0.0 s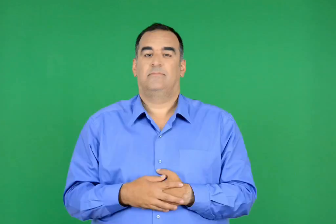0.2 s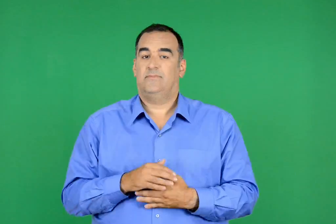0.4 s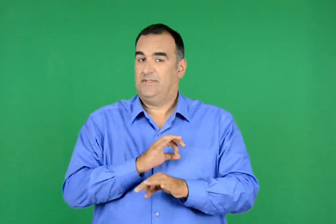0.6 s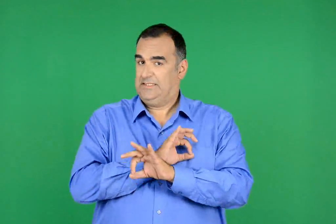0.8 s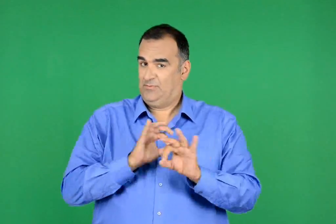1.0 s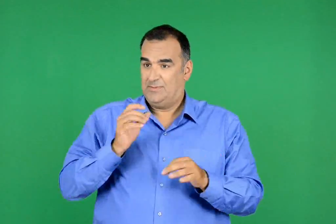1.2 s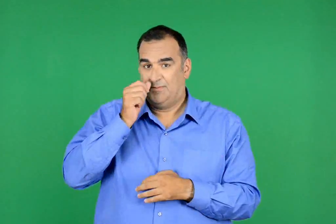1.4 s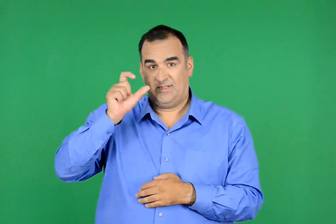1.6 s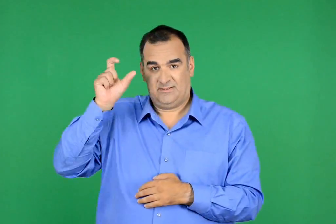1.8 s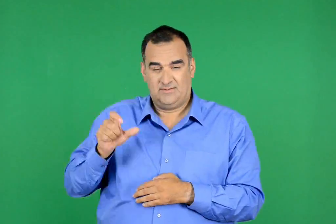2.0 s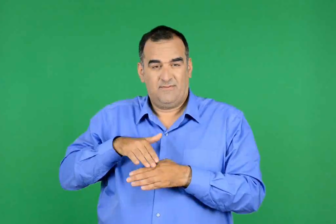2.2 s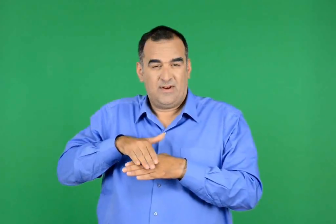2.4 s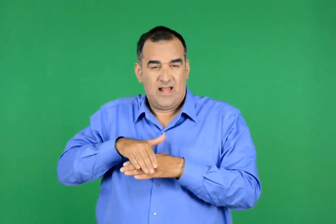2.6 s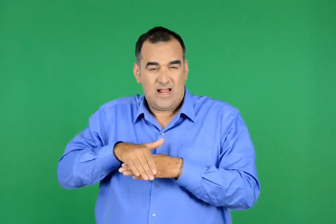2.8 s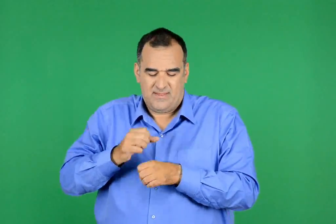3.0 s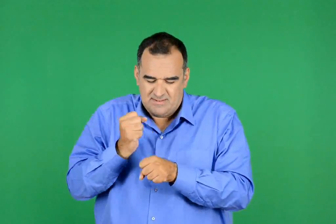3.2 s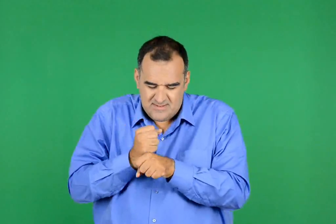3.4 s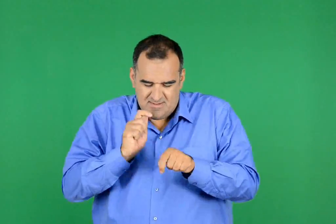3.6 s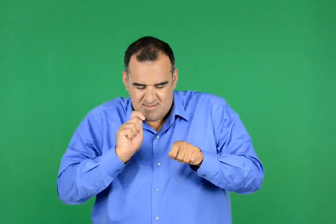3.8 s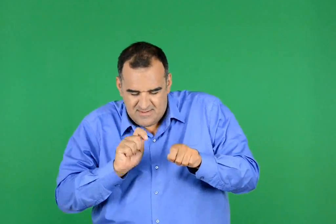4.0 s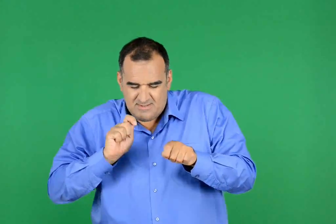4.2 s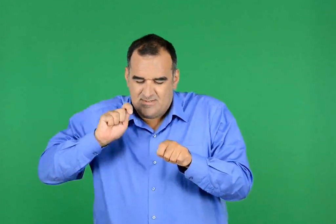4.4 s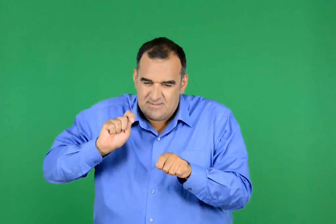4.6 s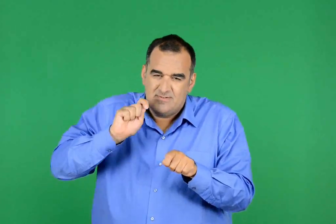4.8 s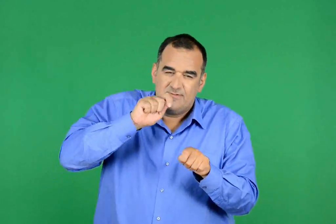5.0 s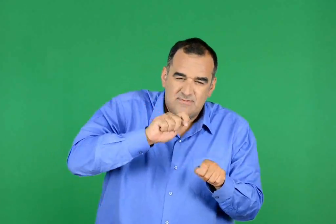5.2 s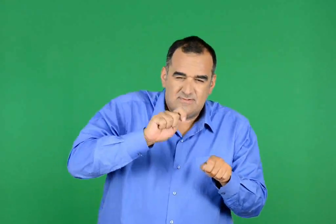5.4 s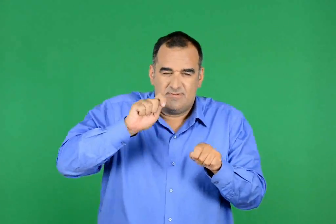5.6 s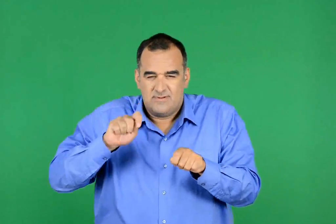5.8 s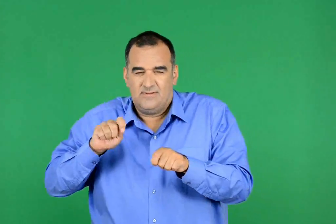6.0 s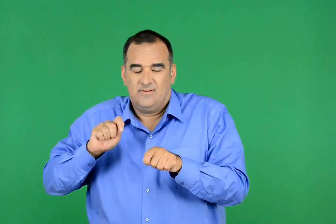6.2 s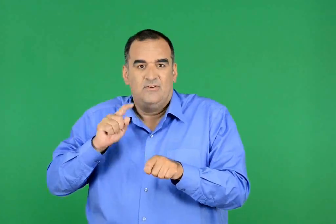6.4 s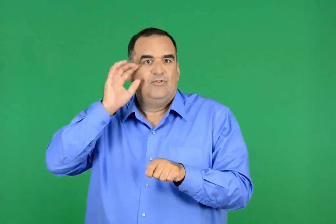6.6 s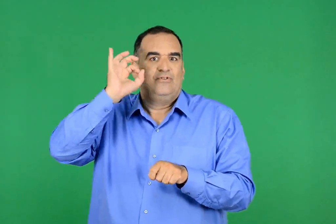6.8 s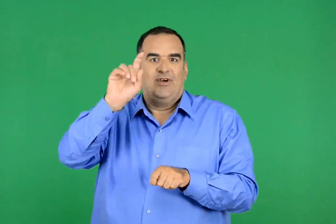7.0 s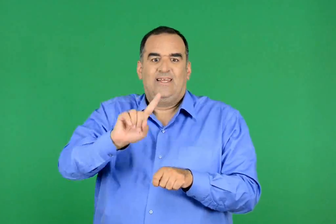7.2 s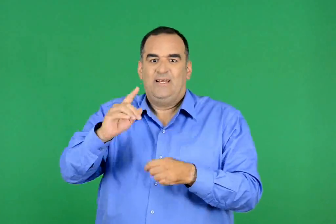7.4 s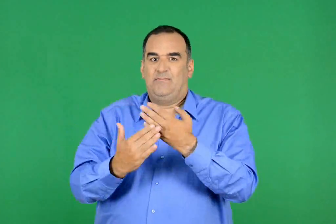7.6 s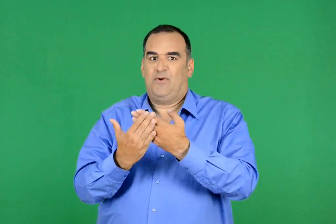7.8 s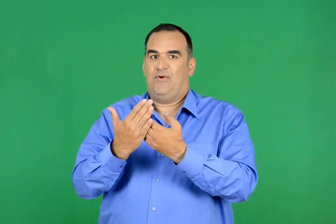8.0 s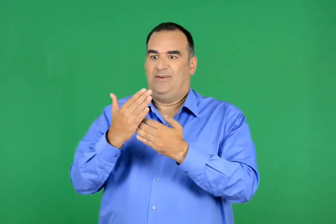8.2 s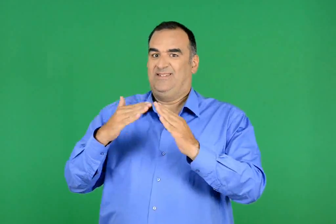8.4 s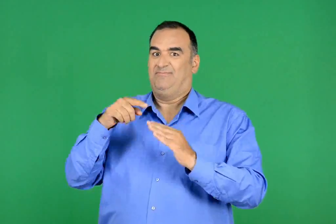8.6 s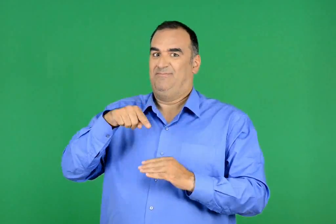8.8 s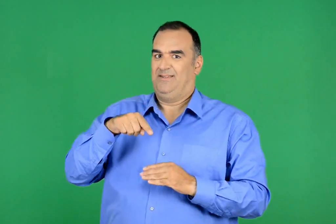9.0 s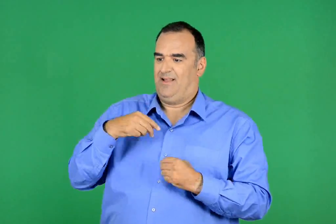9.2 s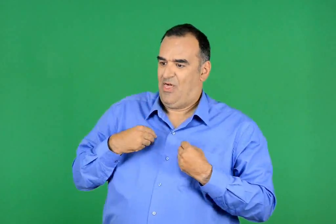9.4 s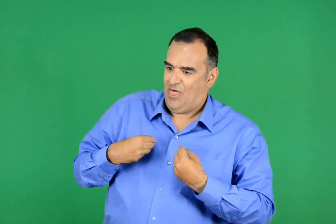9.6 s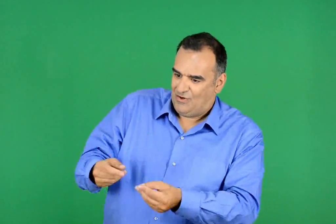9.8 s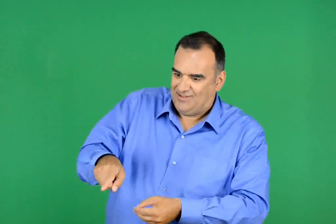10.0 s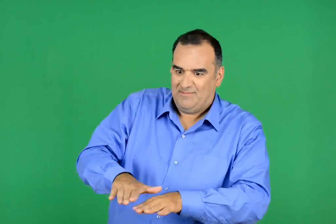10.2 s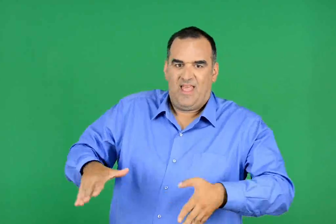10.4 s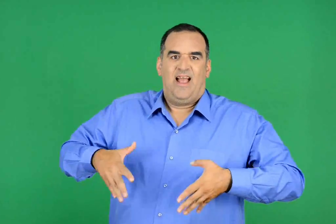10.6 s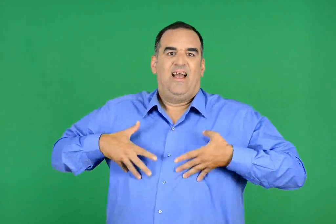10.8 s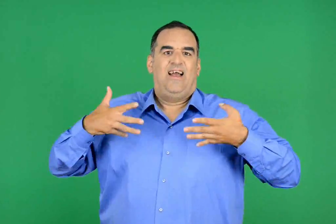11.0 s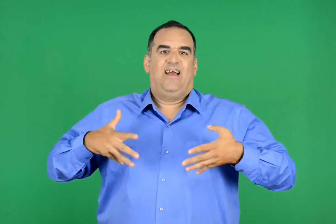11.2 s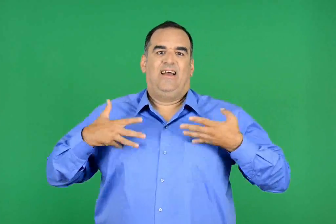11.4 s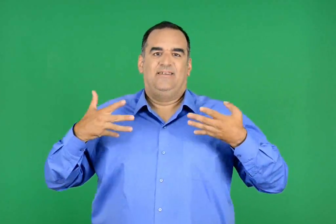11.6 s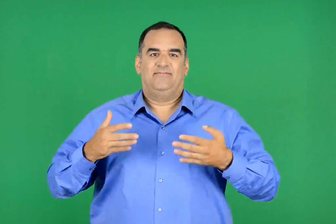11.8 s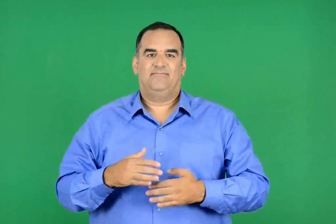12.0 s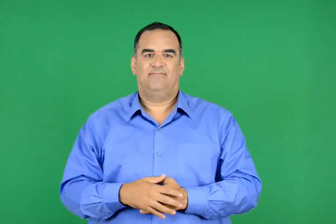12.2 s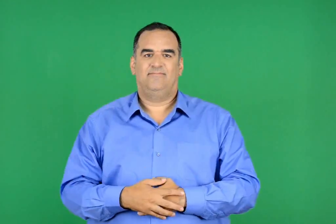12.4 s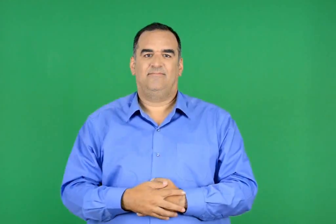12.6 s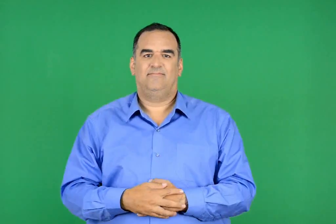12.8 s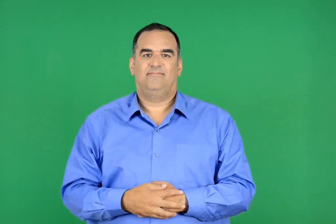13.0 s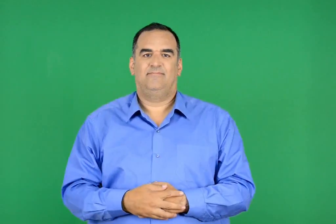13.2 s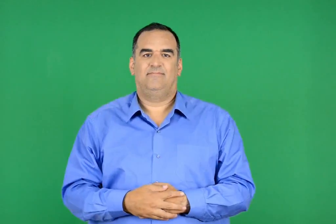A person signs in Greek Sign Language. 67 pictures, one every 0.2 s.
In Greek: είναι σίγουρα πως κάθισε αργά το βράδυ να τους τον φτιάξει , για να μπορέσει να τους χαρίσει την πρώτη κυριακάτικη χαρά στο δικό τους σπίτι
